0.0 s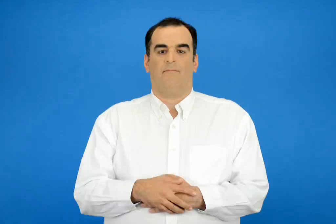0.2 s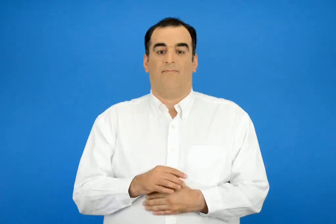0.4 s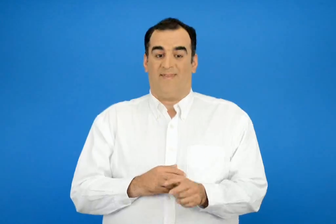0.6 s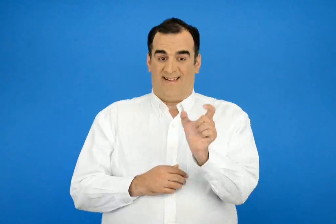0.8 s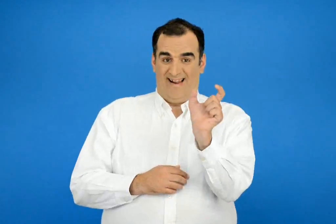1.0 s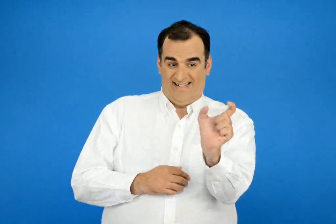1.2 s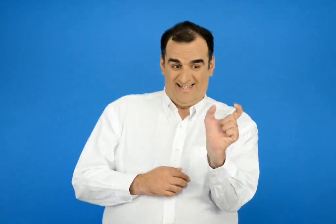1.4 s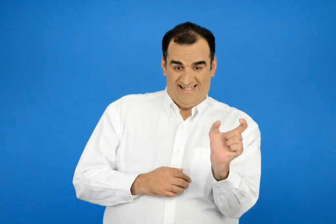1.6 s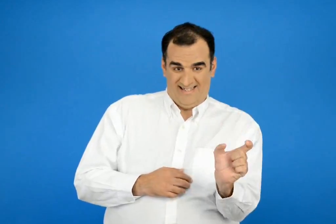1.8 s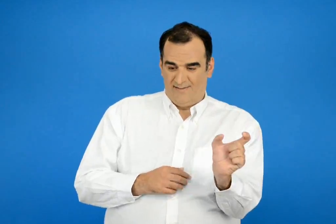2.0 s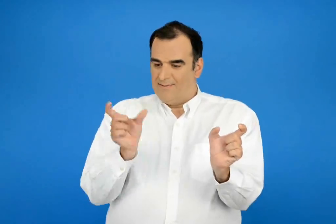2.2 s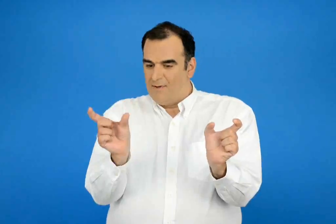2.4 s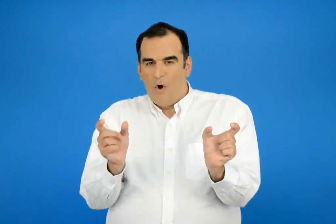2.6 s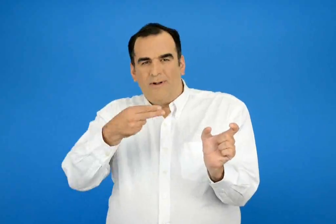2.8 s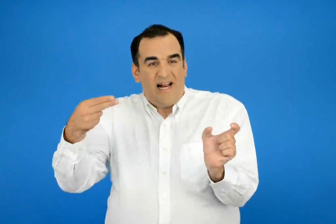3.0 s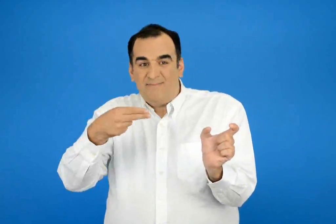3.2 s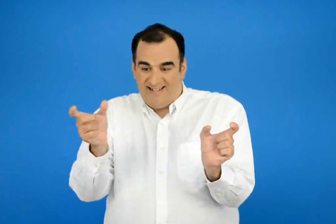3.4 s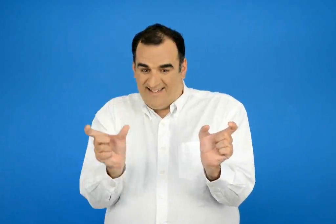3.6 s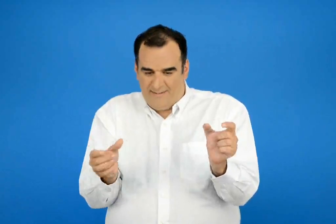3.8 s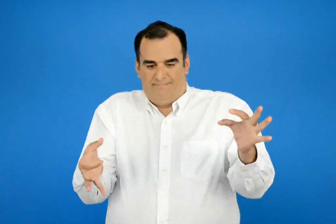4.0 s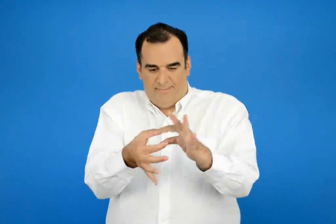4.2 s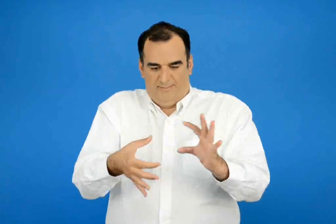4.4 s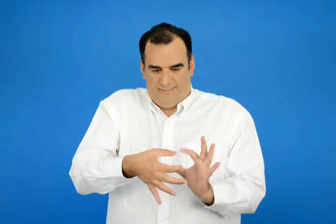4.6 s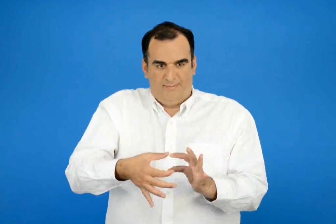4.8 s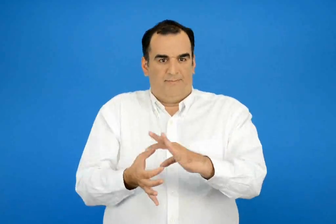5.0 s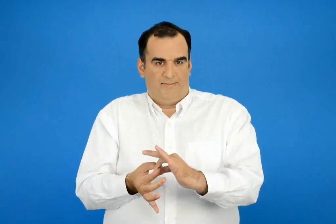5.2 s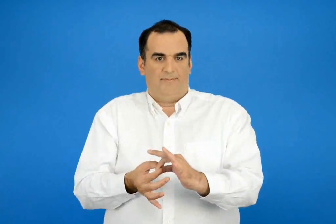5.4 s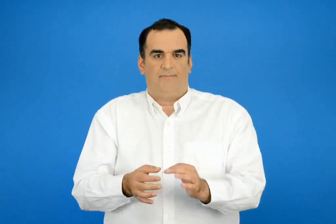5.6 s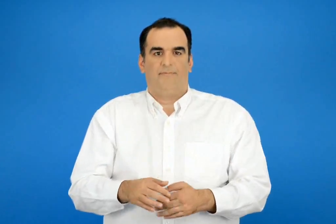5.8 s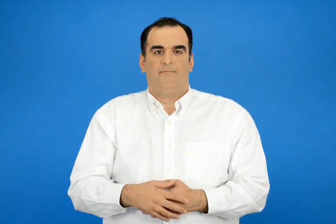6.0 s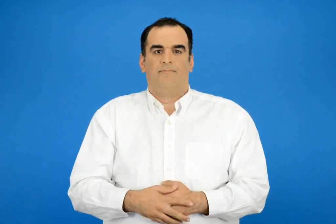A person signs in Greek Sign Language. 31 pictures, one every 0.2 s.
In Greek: ένωσε την κάθε λέξη με τον ορισμό της
